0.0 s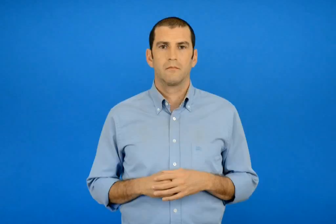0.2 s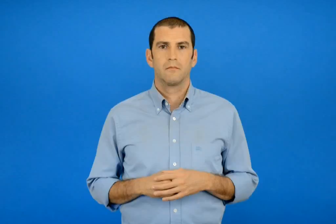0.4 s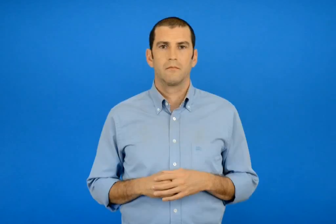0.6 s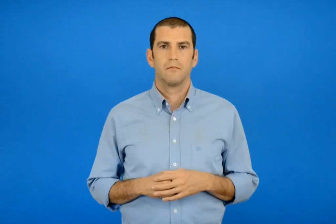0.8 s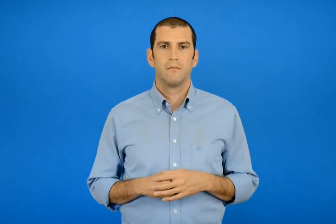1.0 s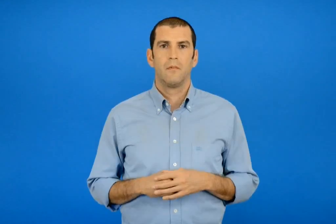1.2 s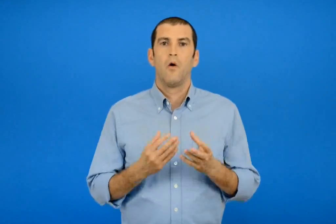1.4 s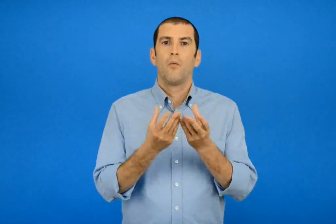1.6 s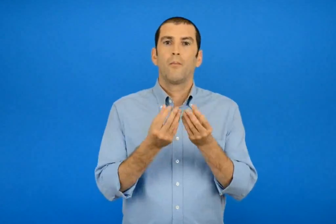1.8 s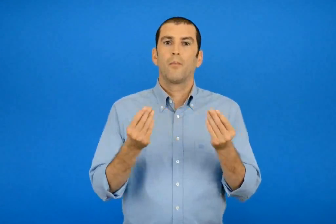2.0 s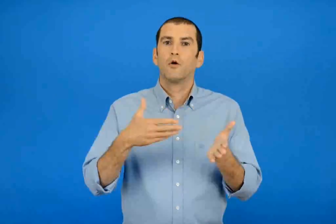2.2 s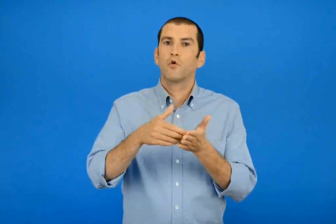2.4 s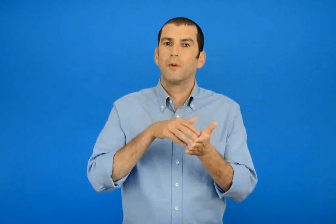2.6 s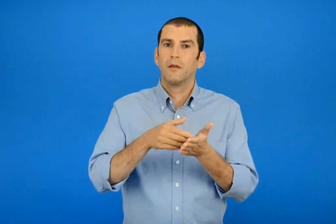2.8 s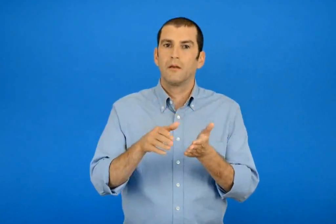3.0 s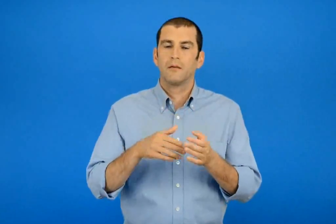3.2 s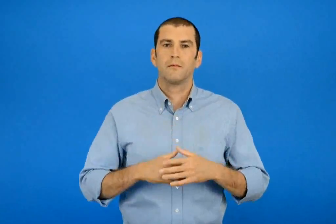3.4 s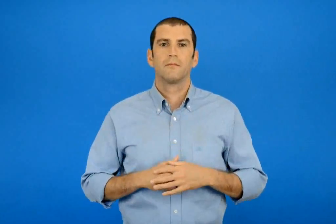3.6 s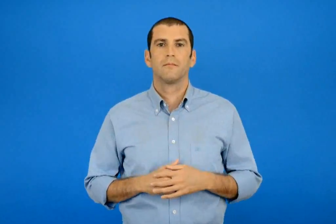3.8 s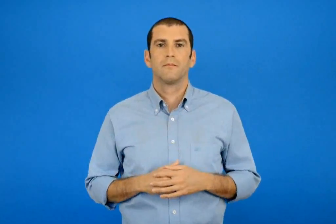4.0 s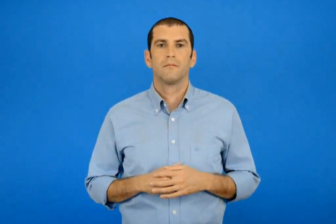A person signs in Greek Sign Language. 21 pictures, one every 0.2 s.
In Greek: πολύχρωμη
